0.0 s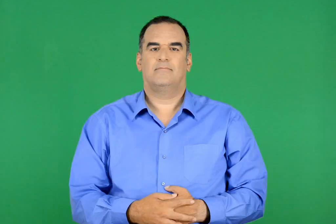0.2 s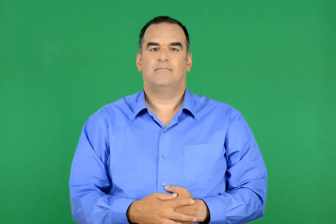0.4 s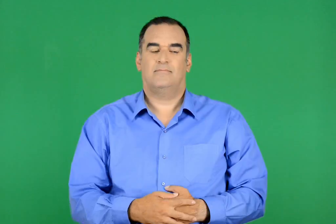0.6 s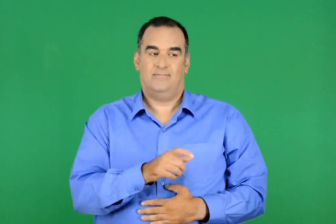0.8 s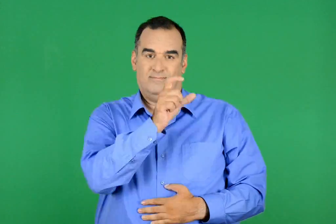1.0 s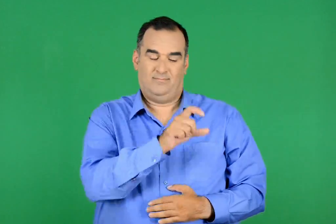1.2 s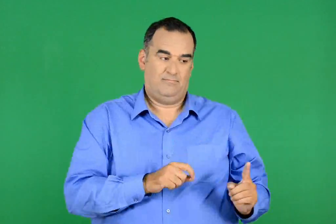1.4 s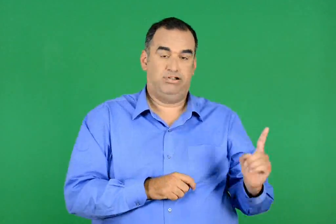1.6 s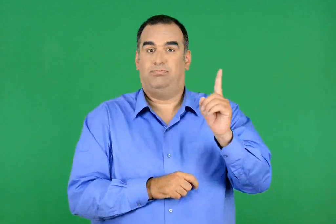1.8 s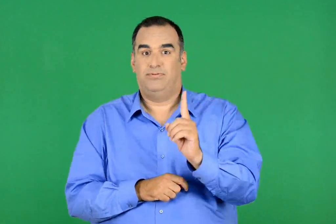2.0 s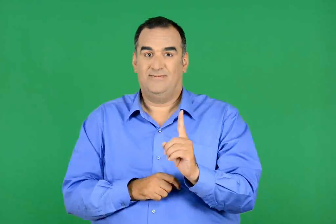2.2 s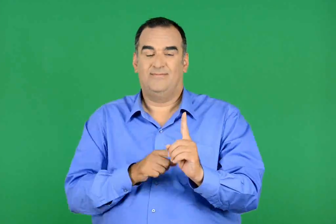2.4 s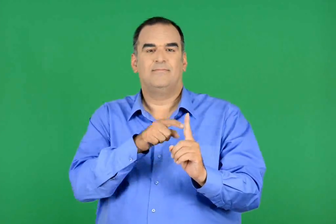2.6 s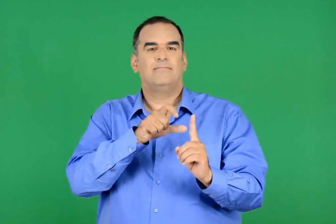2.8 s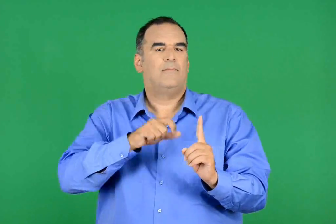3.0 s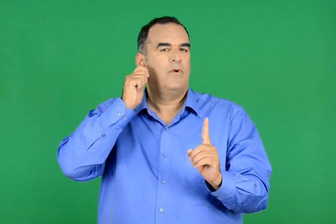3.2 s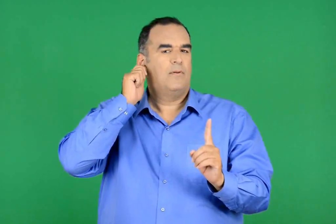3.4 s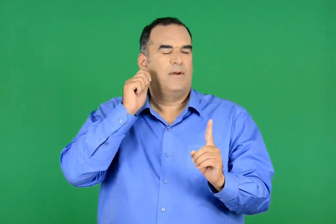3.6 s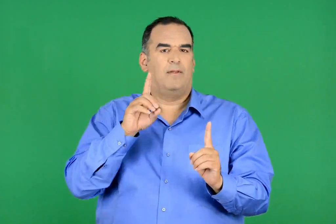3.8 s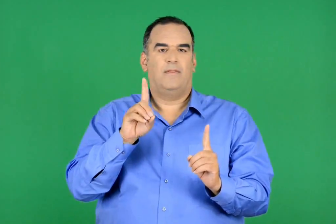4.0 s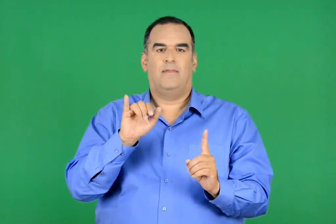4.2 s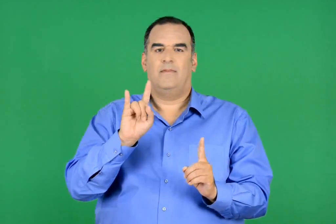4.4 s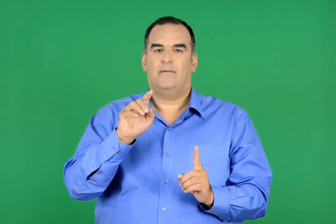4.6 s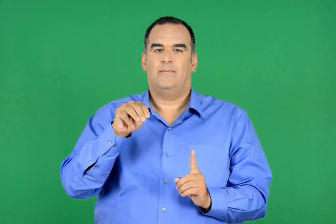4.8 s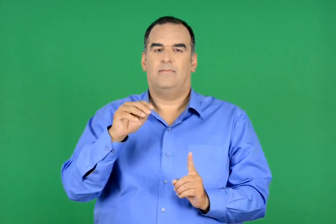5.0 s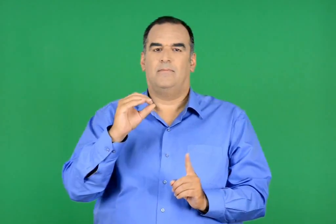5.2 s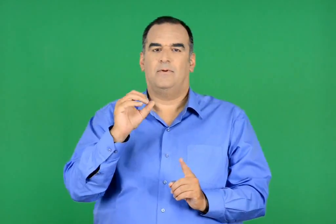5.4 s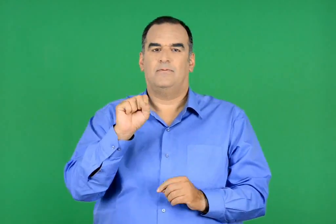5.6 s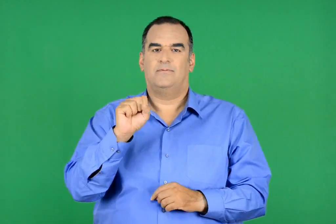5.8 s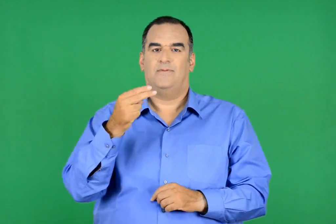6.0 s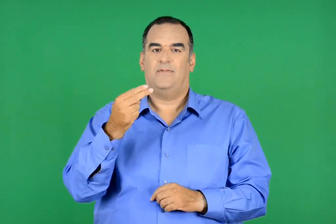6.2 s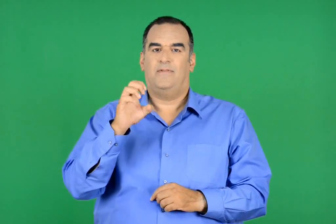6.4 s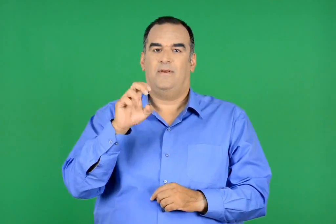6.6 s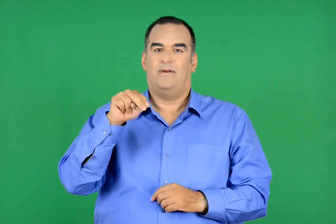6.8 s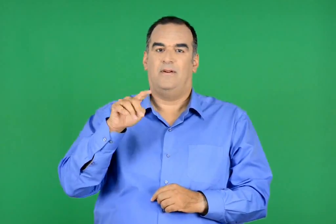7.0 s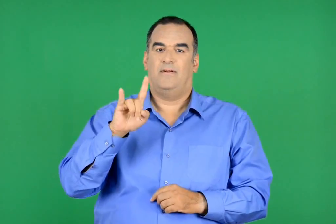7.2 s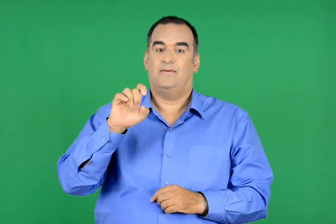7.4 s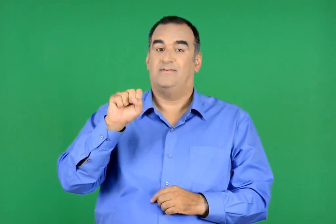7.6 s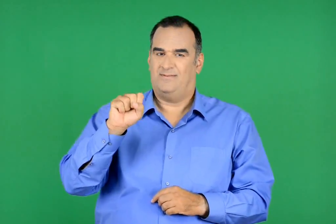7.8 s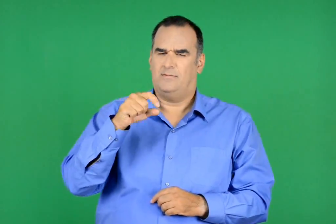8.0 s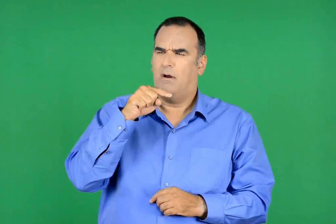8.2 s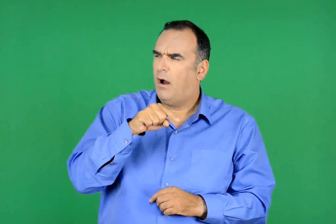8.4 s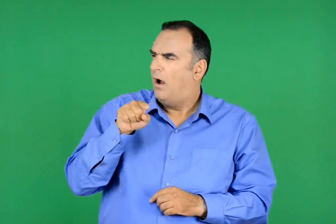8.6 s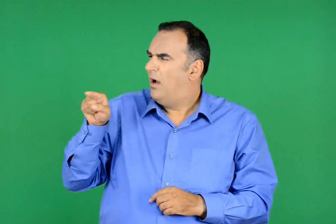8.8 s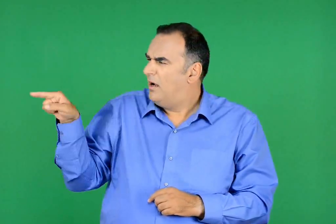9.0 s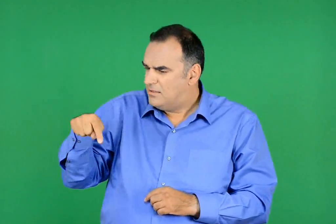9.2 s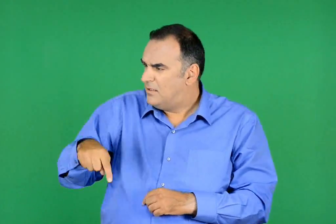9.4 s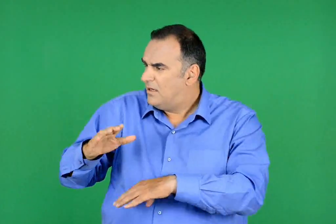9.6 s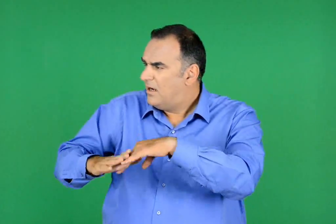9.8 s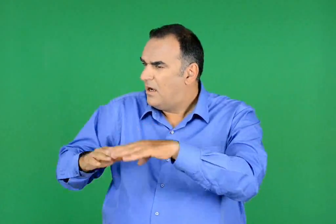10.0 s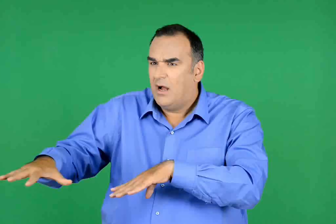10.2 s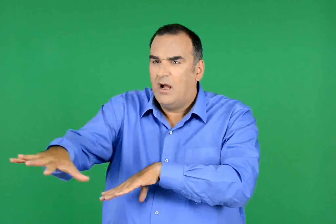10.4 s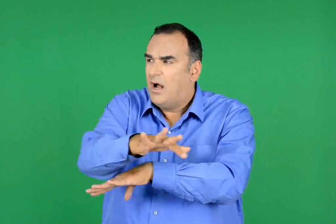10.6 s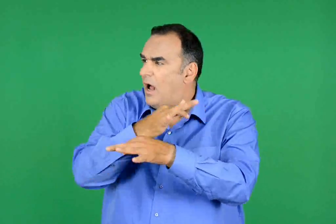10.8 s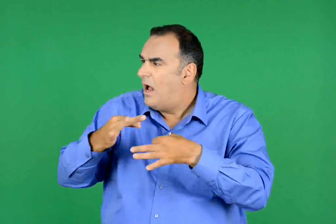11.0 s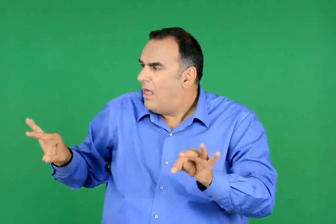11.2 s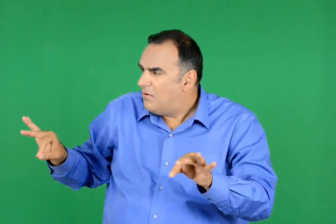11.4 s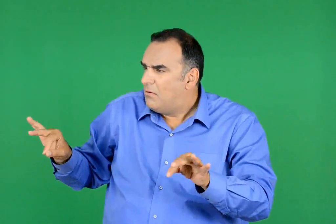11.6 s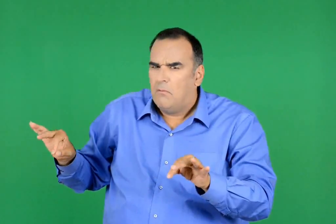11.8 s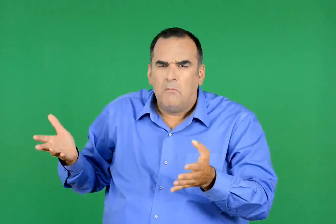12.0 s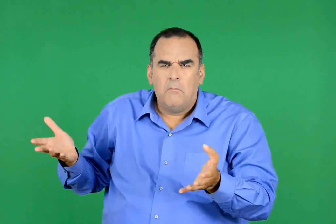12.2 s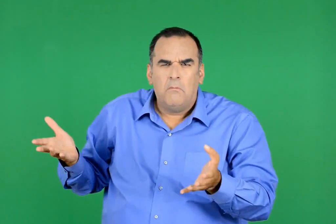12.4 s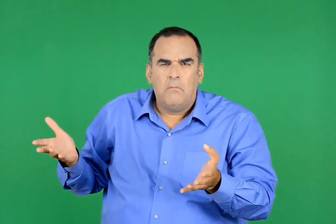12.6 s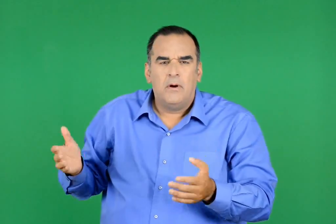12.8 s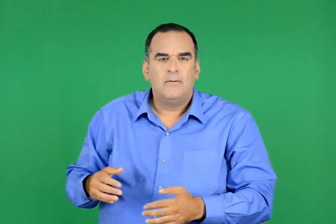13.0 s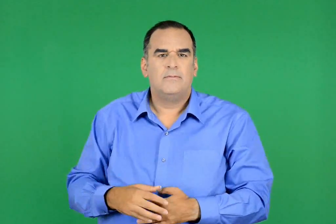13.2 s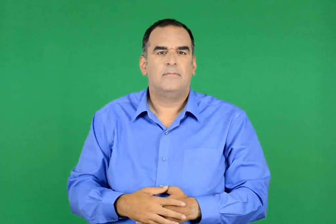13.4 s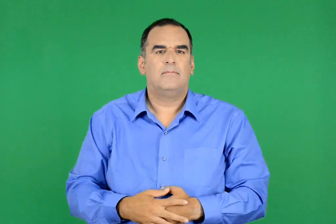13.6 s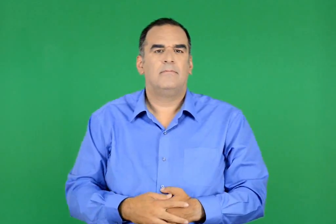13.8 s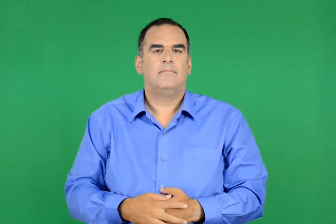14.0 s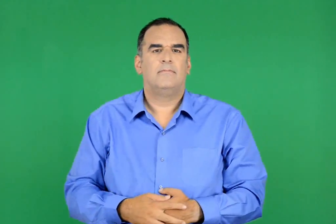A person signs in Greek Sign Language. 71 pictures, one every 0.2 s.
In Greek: πρόκειται να χτίσετε εδώ ; πετάχτηκε ο δημοσθένης. εδώ στην ερημιά ;
